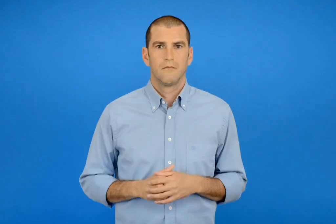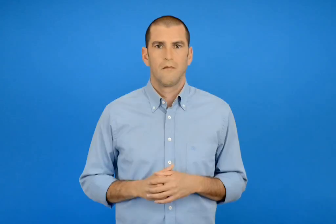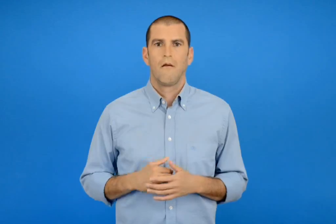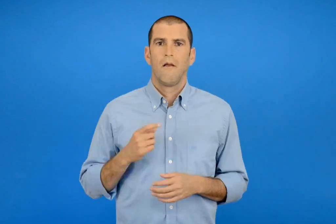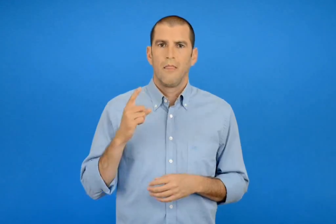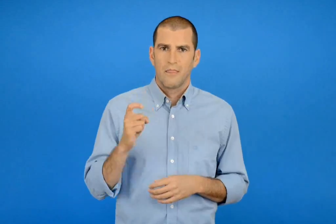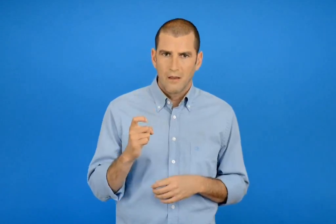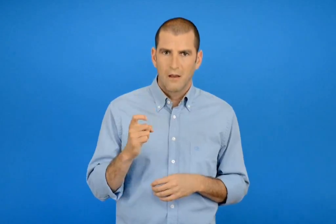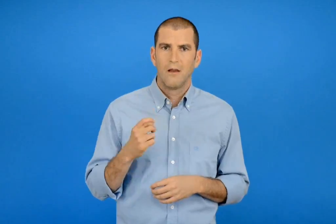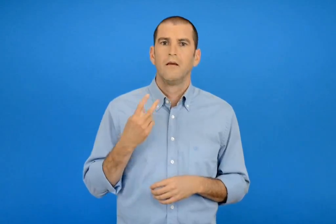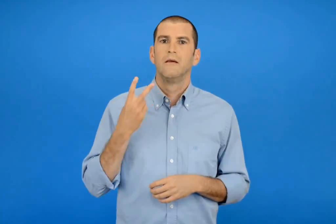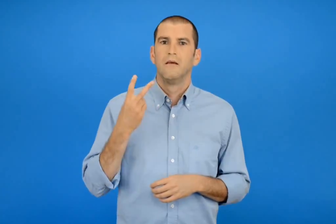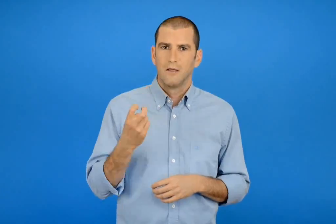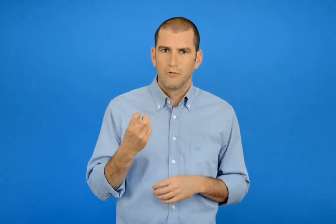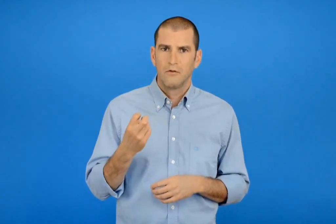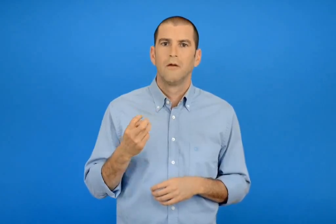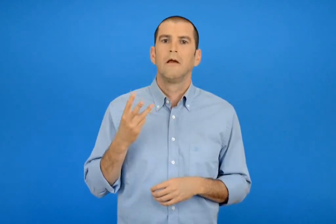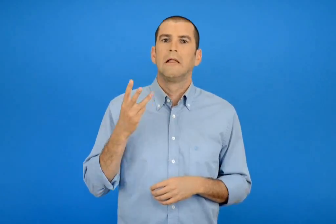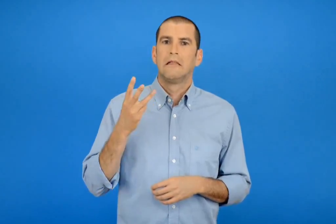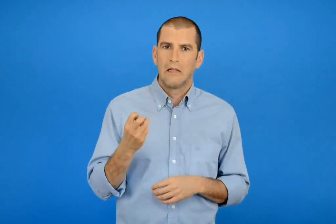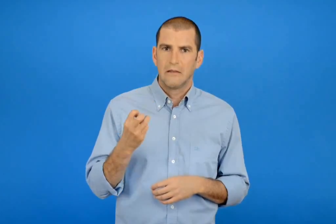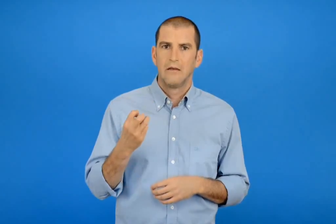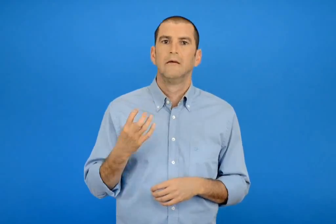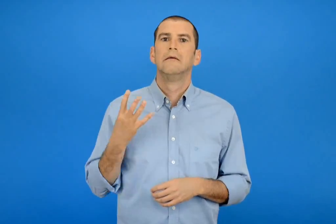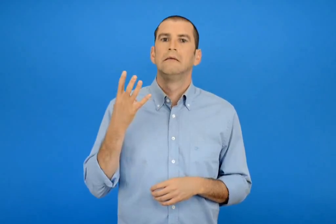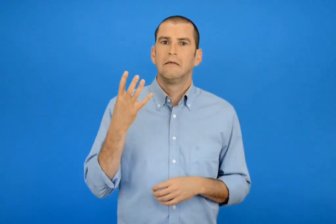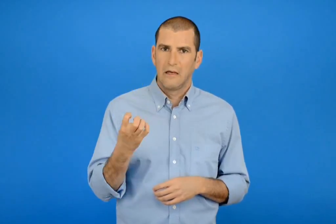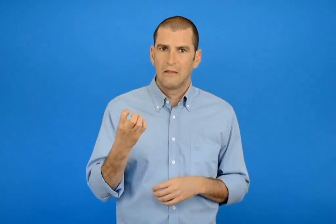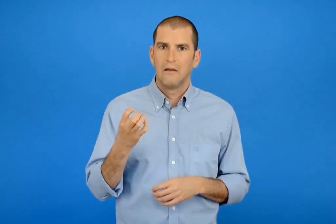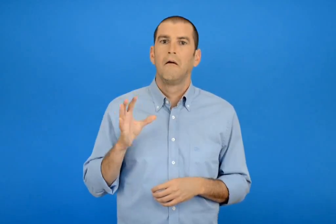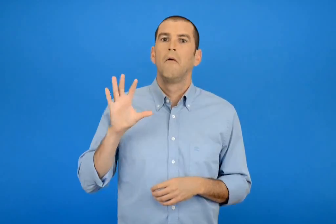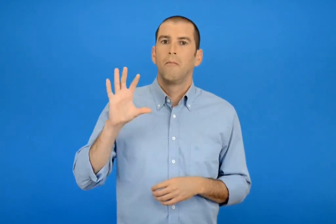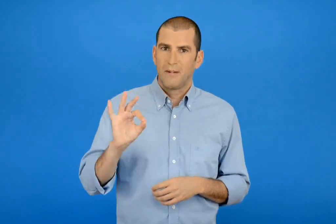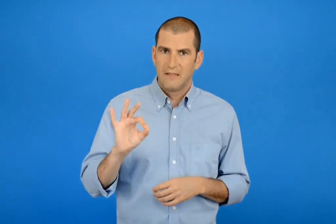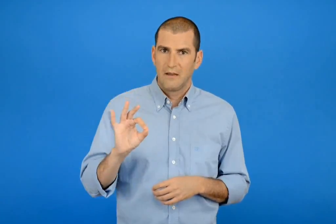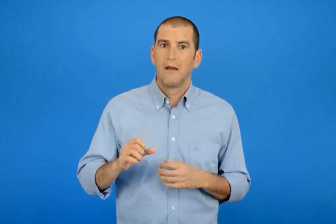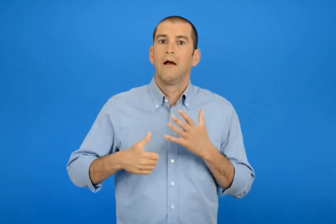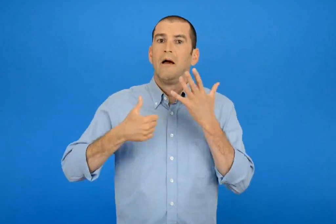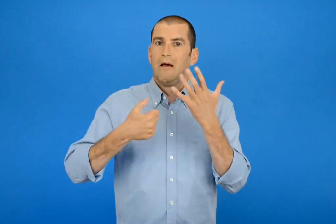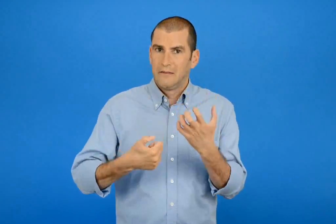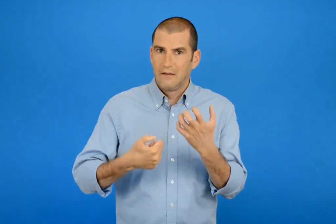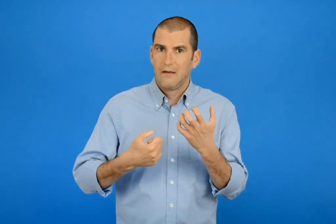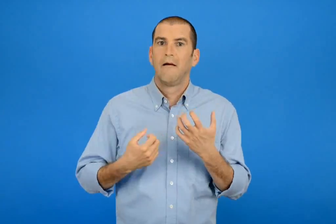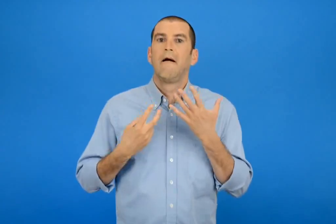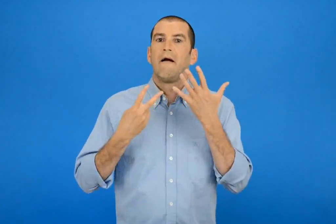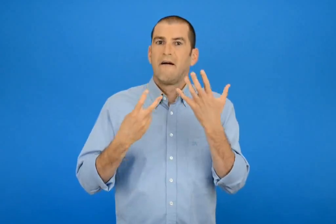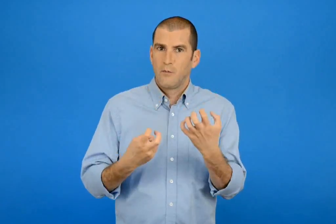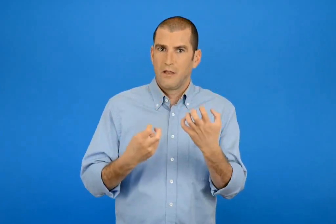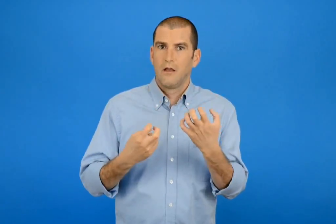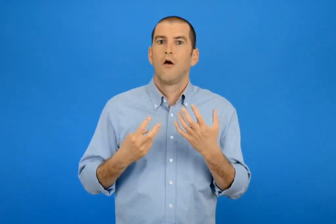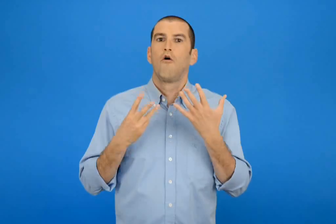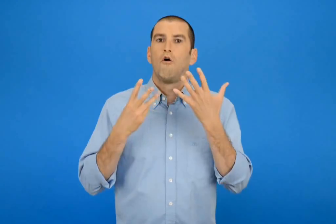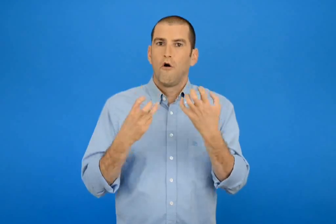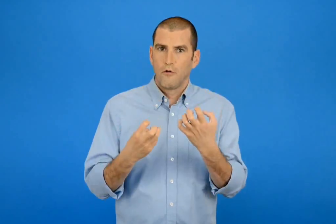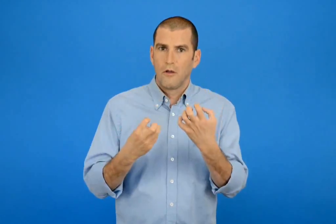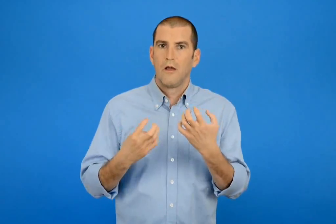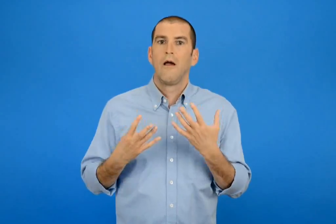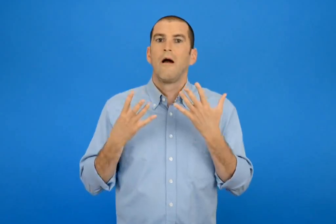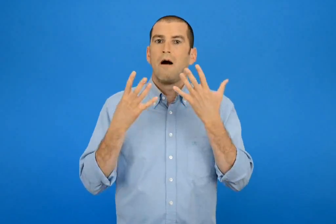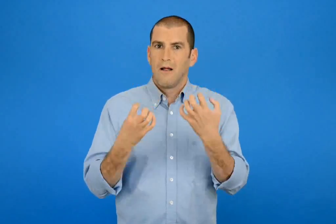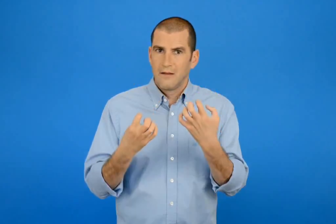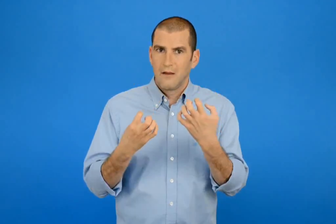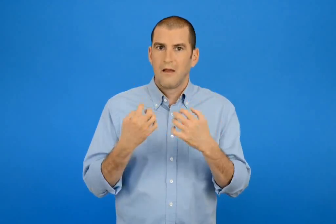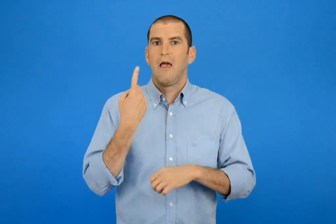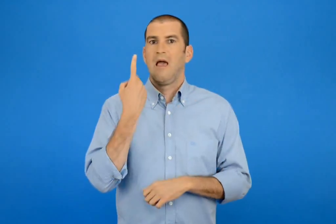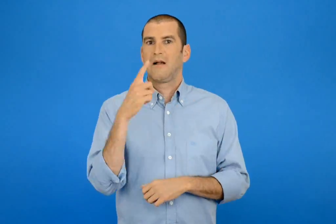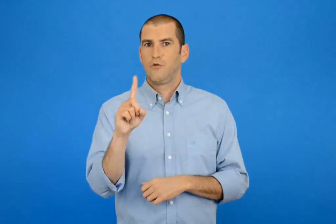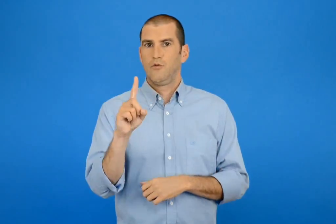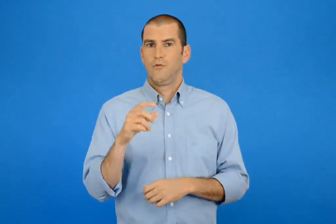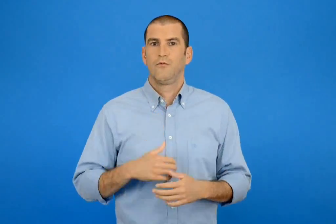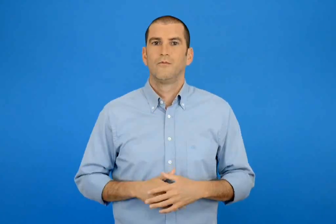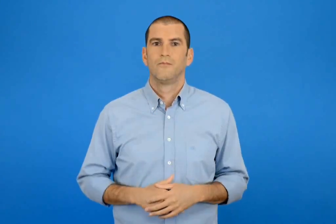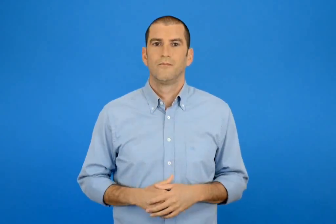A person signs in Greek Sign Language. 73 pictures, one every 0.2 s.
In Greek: 10 20 30 40 50 60 70 80 90 100
